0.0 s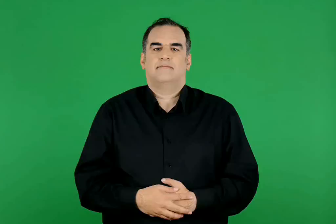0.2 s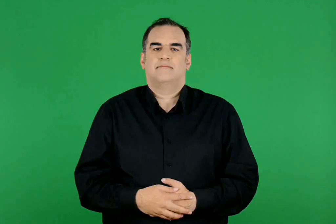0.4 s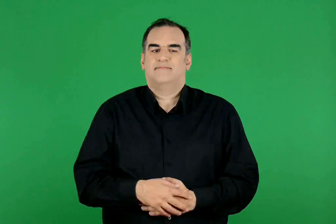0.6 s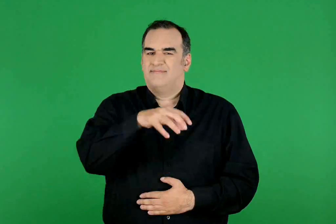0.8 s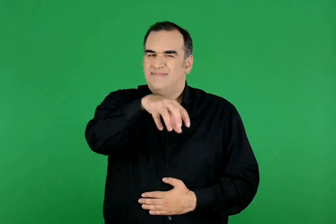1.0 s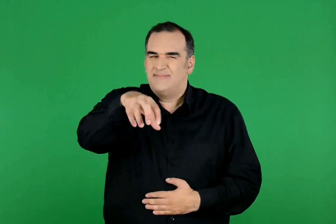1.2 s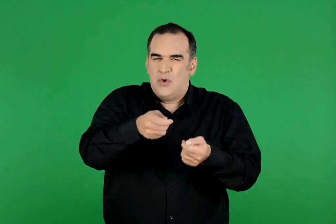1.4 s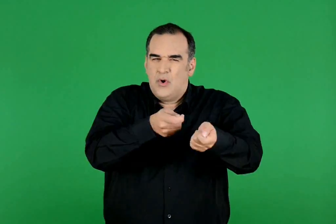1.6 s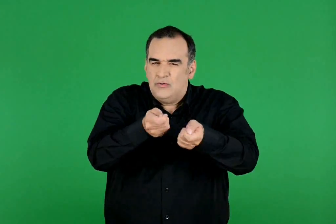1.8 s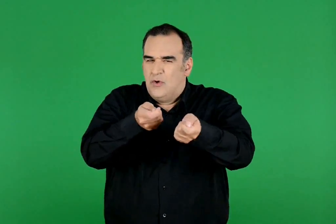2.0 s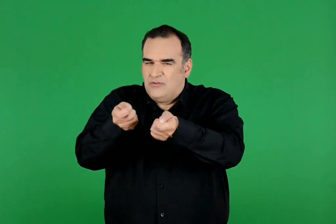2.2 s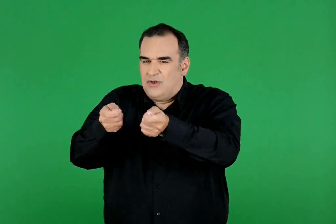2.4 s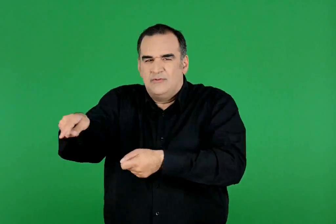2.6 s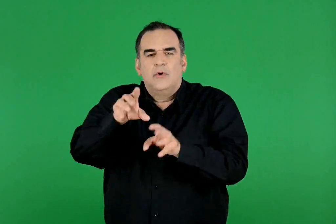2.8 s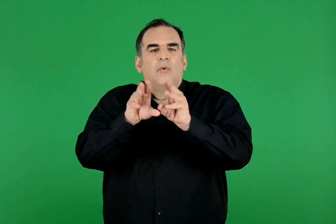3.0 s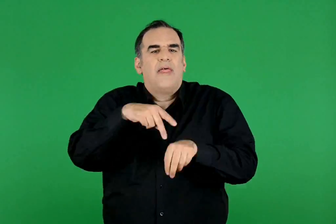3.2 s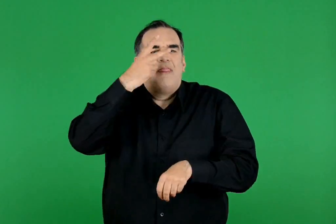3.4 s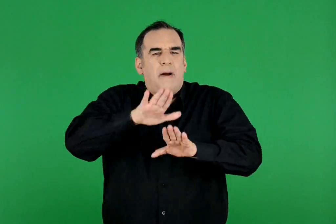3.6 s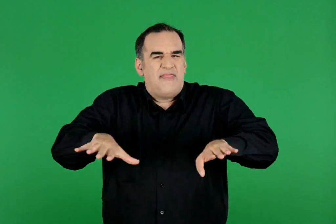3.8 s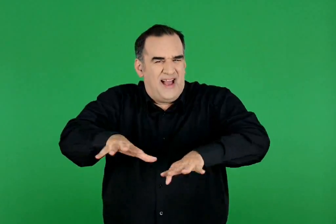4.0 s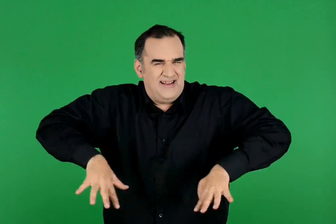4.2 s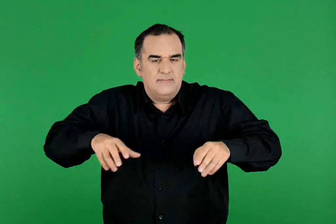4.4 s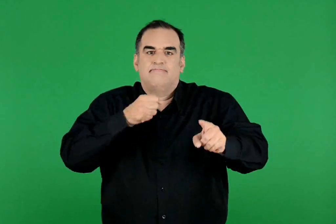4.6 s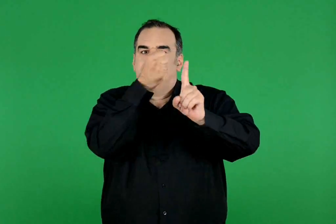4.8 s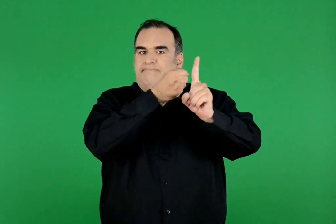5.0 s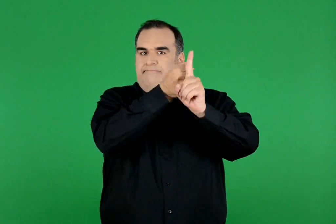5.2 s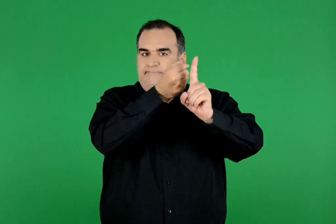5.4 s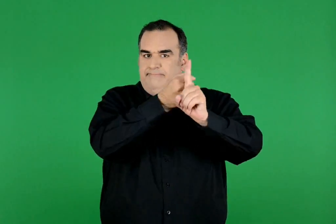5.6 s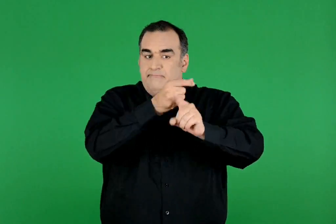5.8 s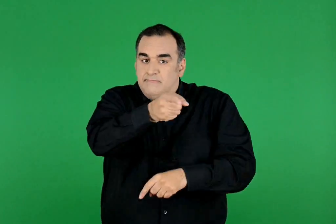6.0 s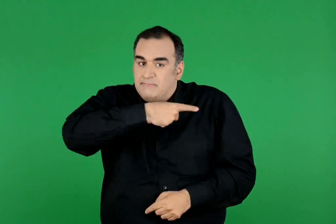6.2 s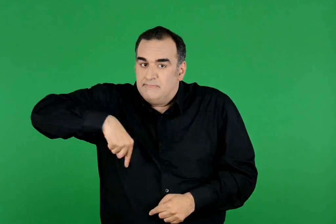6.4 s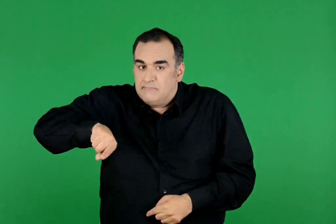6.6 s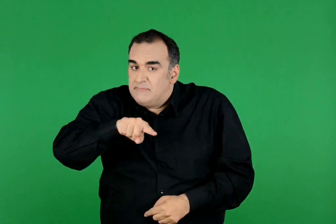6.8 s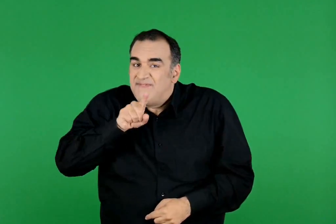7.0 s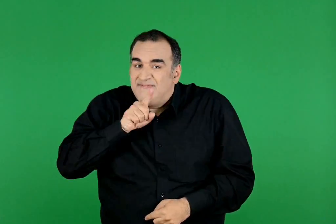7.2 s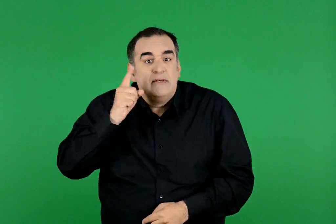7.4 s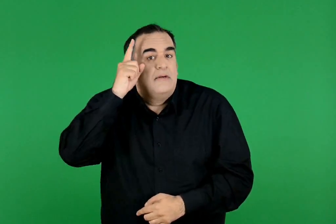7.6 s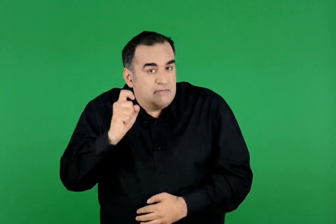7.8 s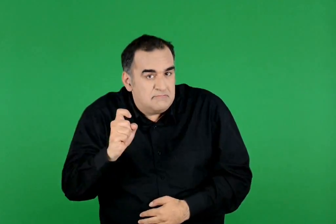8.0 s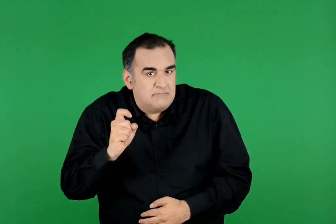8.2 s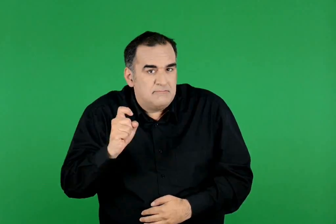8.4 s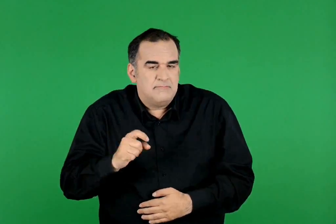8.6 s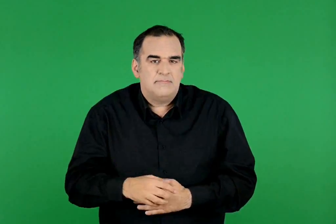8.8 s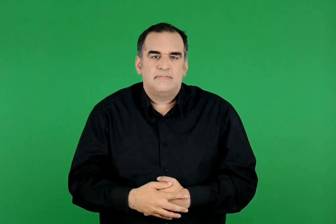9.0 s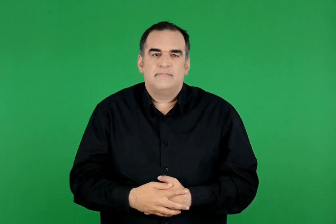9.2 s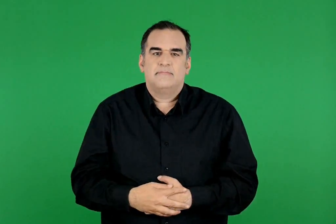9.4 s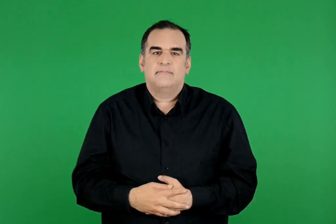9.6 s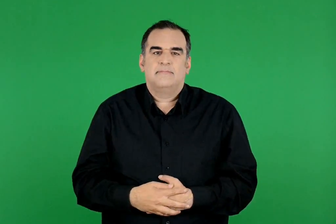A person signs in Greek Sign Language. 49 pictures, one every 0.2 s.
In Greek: γνωρίζουμε οργανώσεις που ασχολούνται με τα δικαιώματα των παιδιών ;
